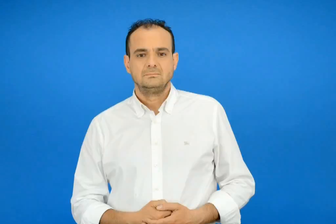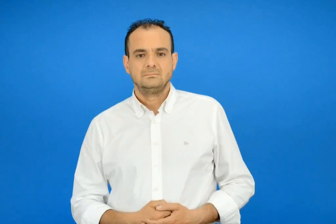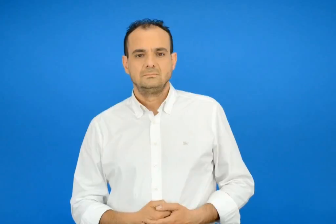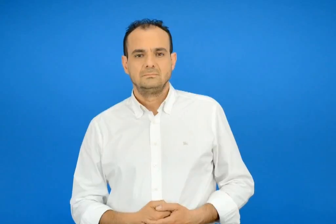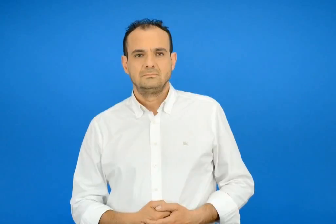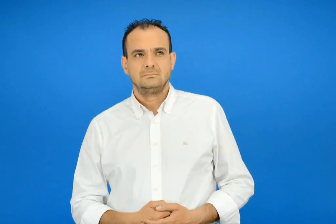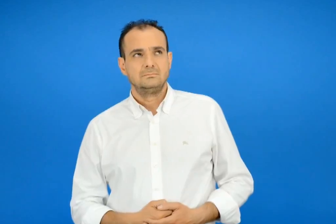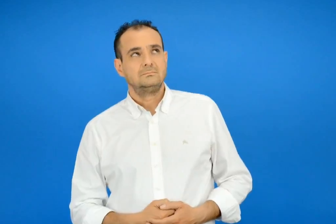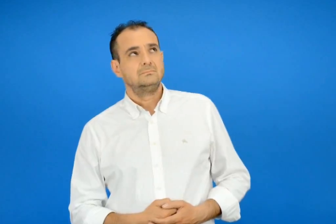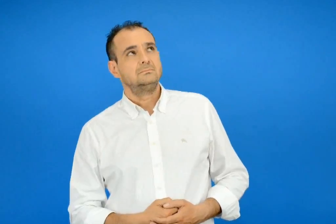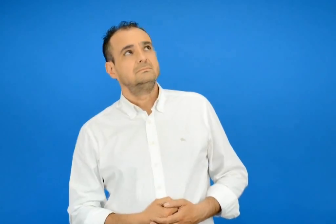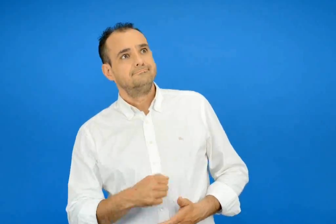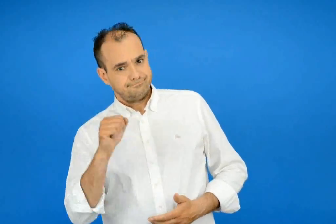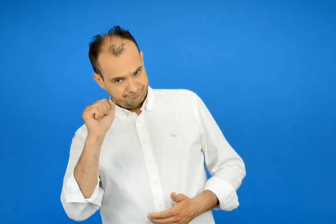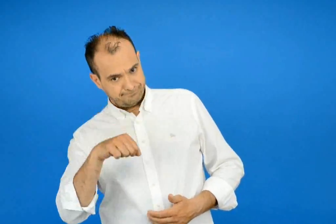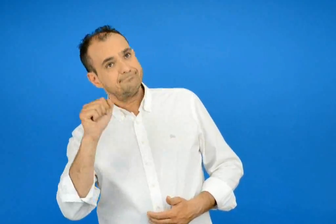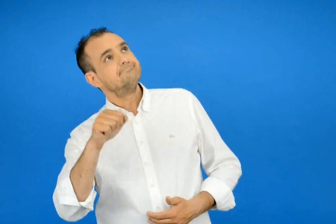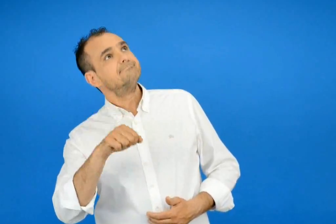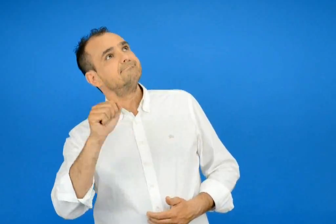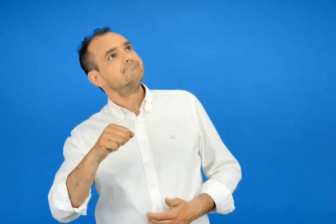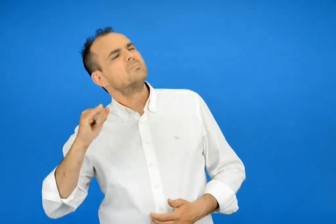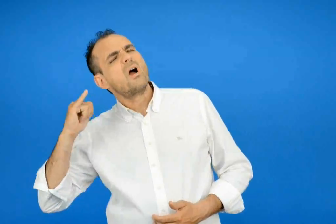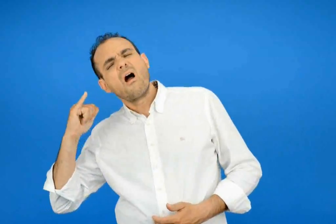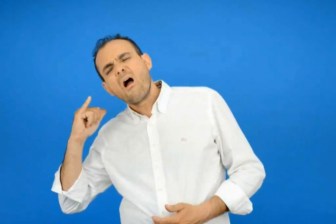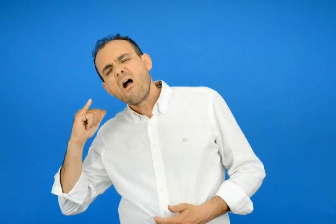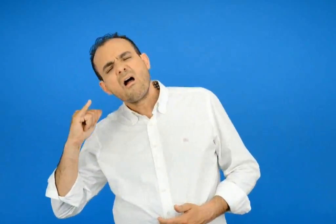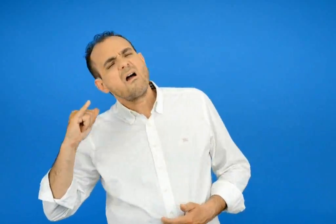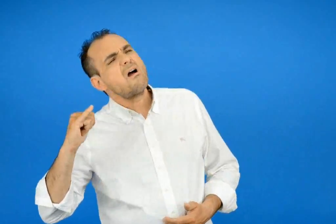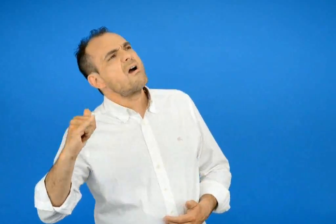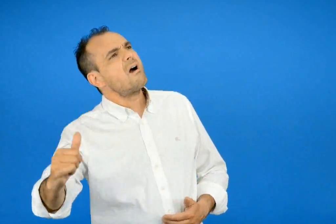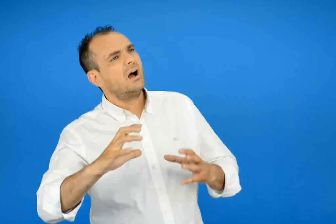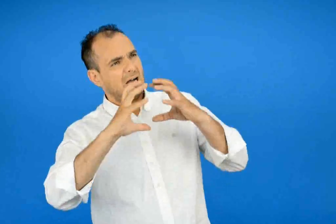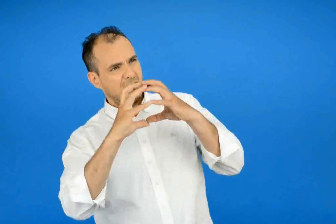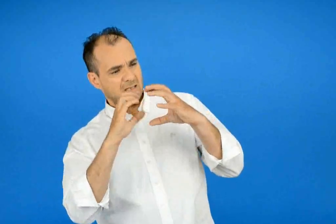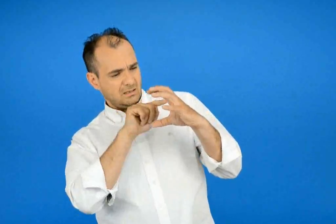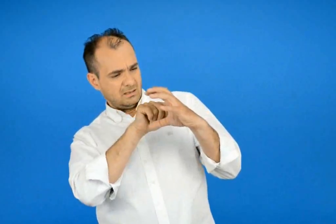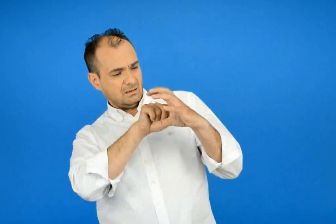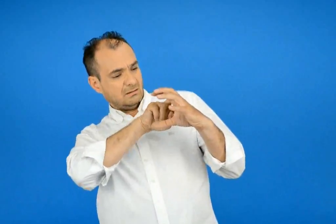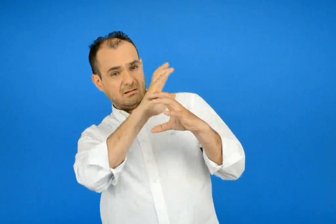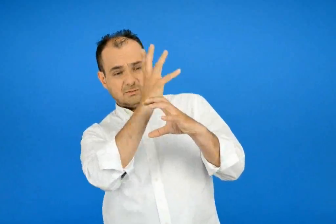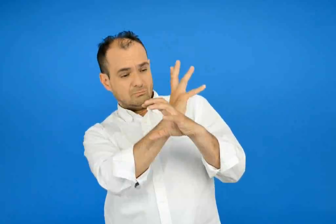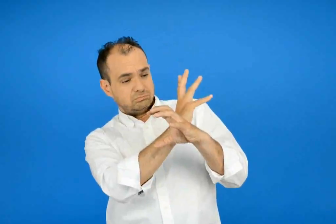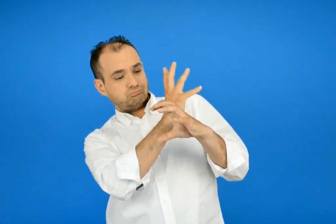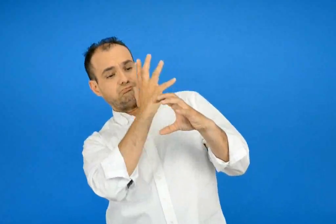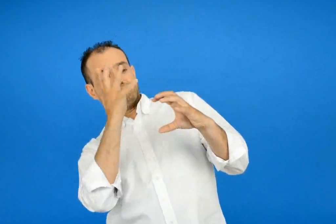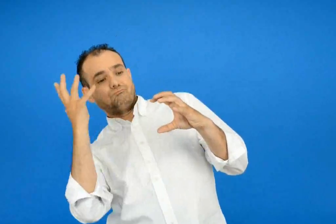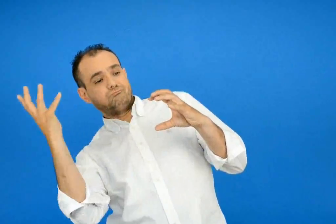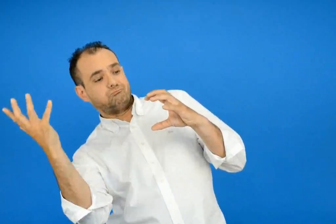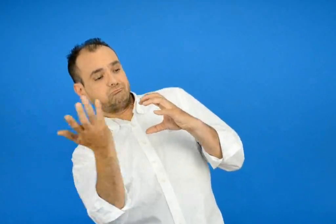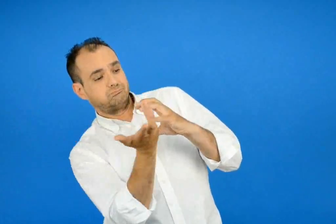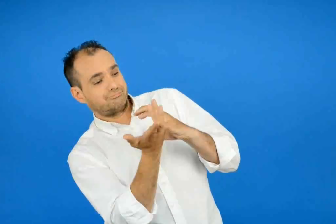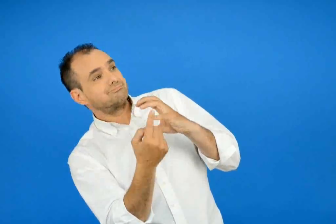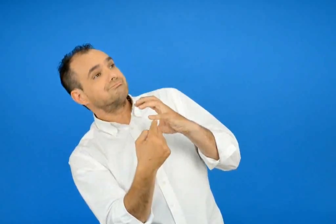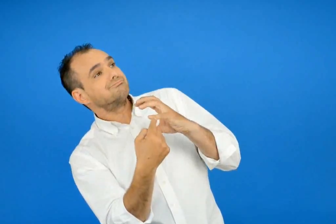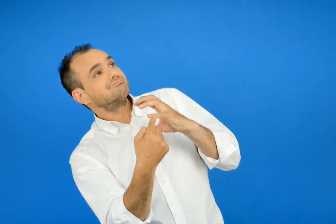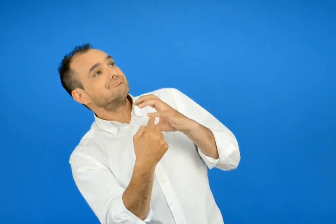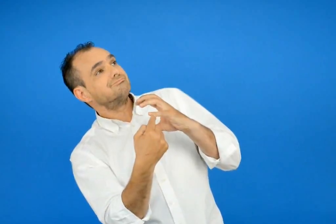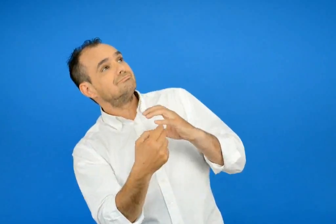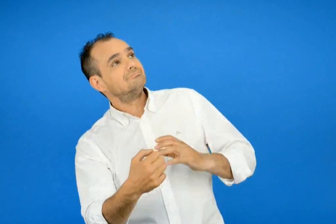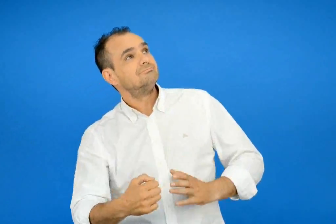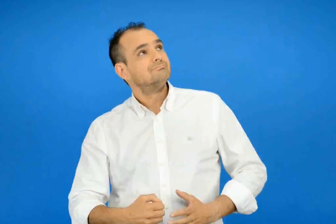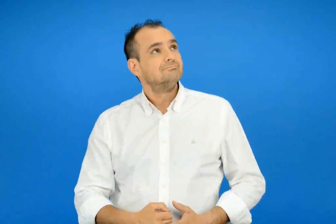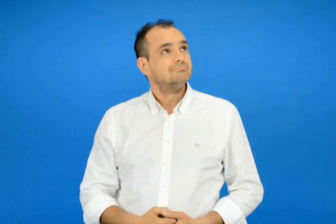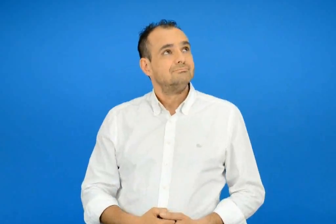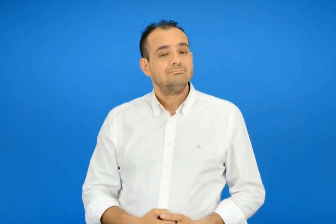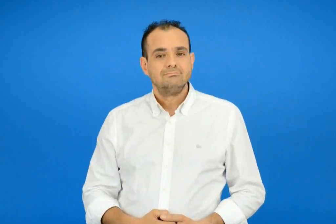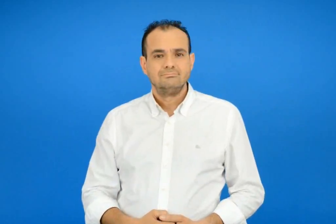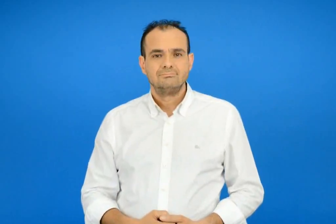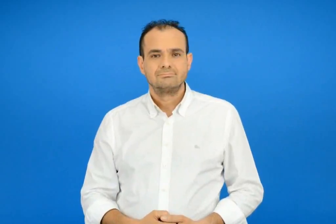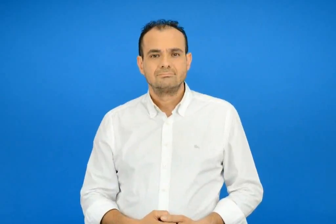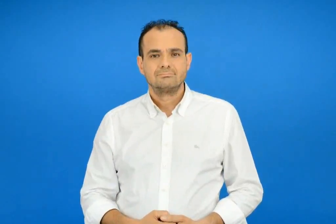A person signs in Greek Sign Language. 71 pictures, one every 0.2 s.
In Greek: ναι πολύ μακριά θέλω να πάω στην ακρύ της γης
